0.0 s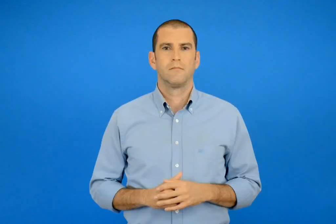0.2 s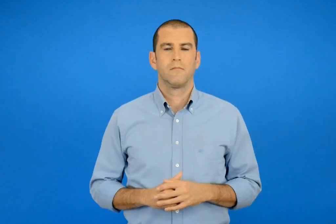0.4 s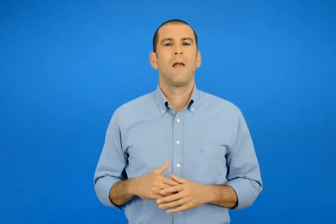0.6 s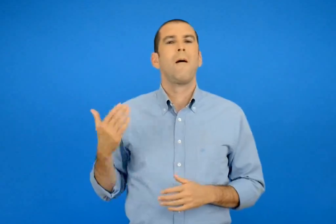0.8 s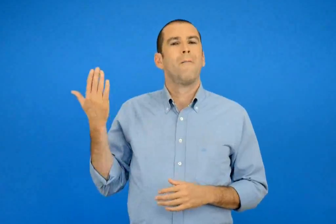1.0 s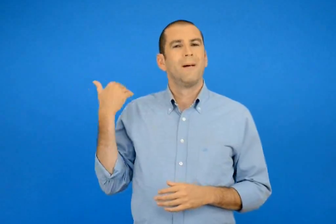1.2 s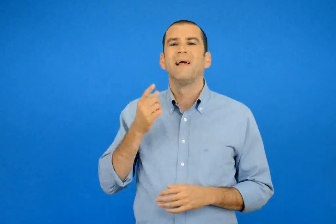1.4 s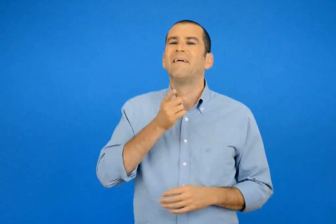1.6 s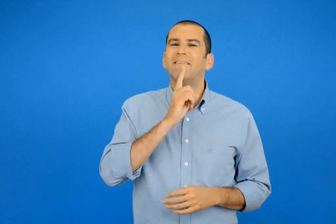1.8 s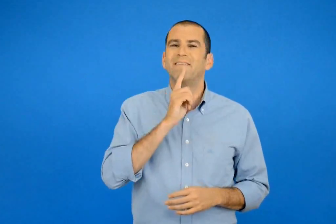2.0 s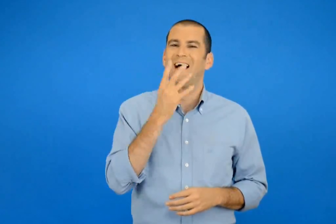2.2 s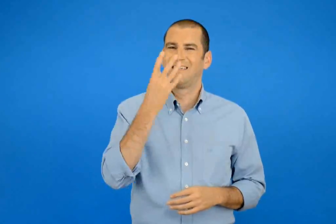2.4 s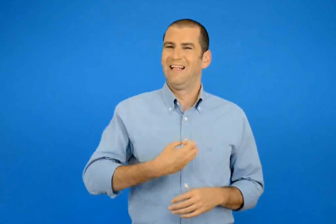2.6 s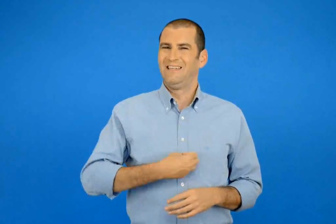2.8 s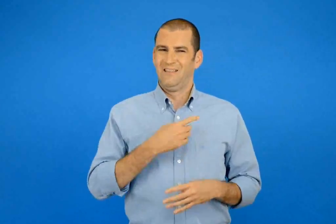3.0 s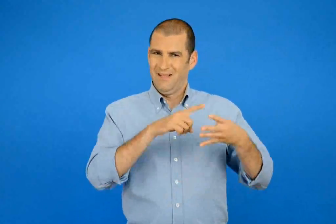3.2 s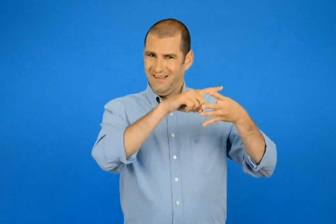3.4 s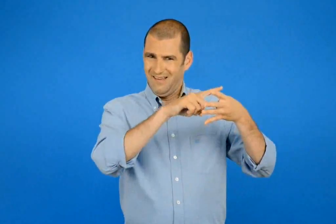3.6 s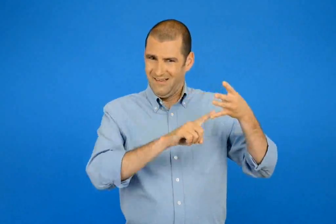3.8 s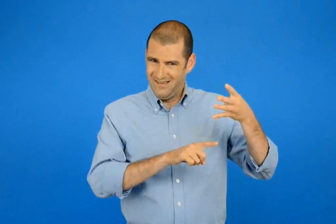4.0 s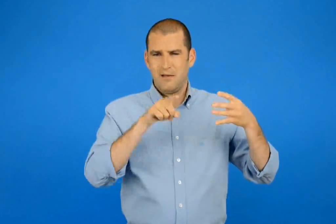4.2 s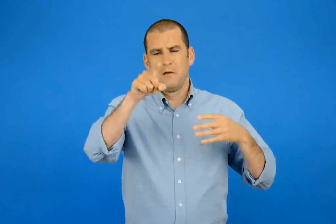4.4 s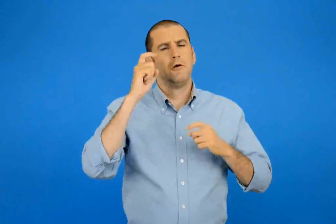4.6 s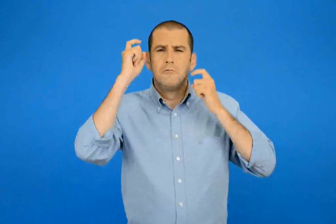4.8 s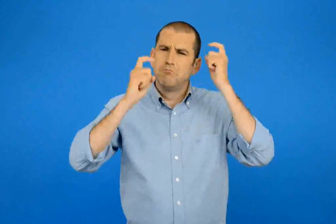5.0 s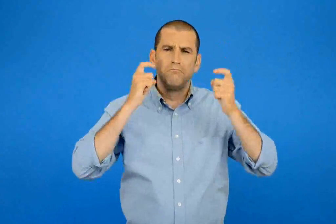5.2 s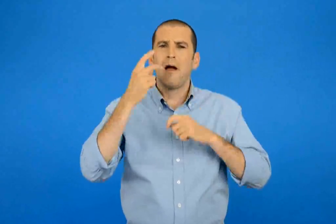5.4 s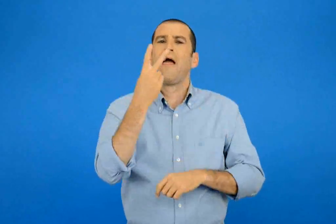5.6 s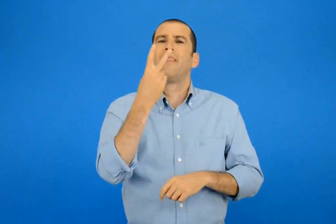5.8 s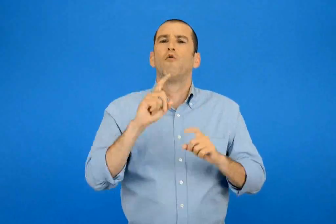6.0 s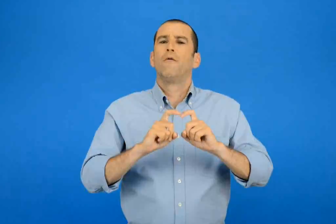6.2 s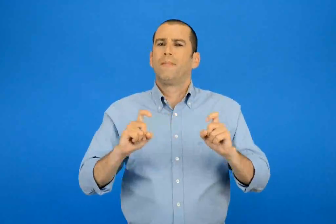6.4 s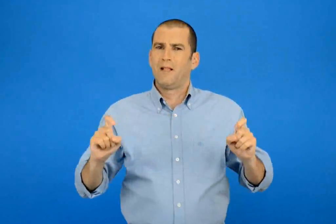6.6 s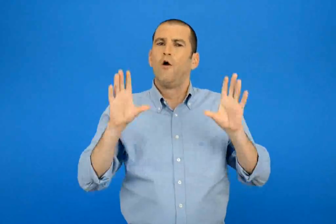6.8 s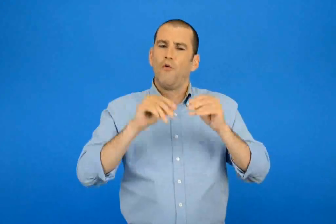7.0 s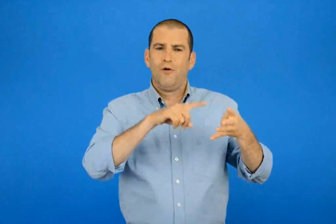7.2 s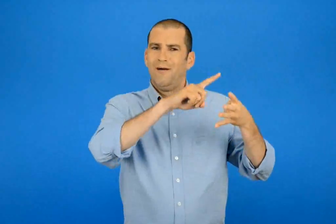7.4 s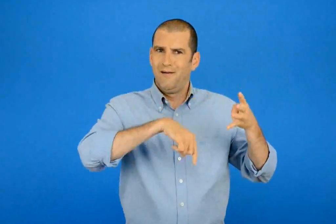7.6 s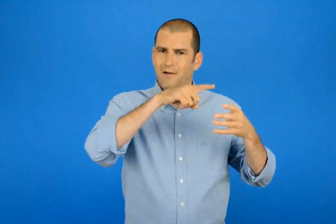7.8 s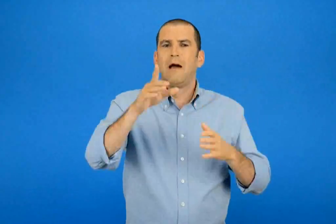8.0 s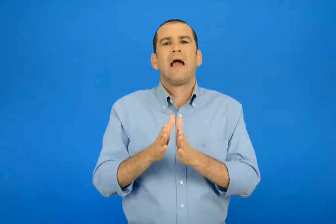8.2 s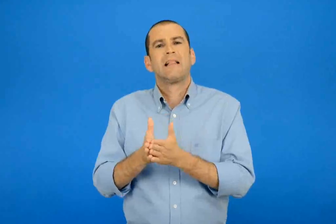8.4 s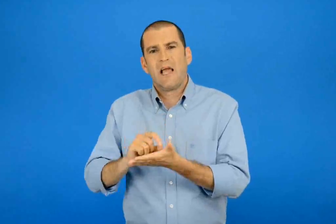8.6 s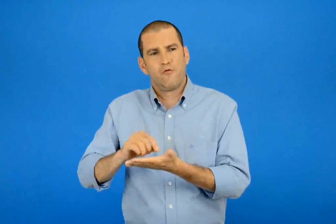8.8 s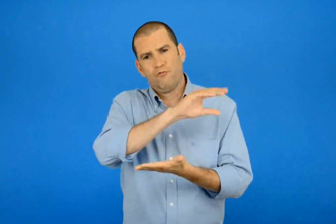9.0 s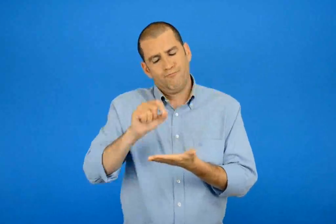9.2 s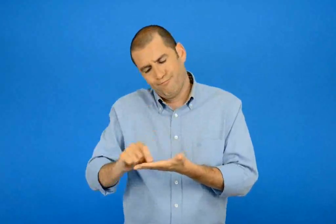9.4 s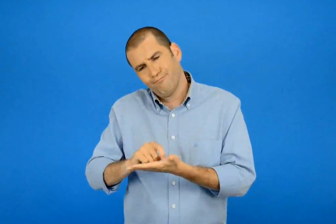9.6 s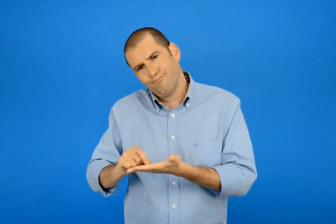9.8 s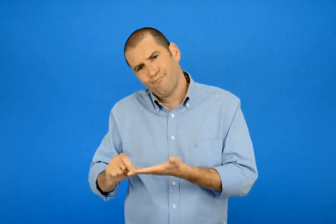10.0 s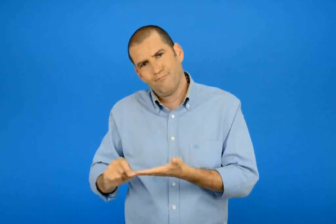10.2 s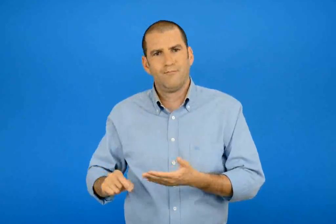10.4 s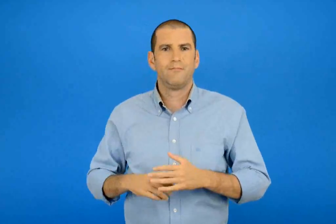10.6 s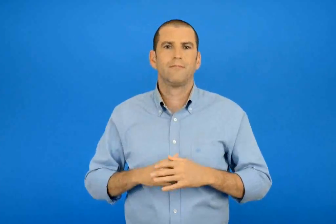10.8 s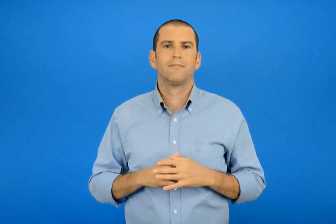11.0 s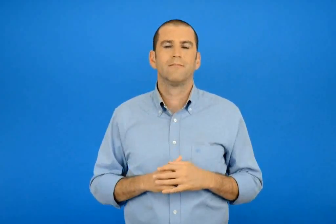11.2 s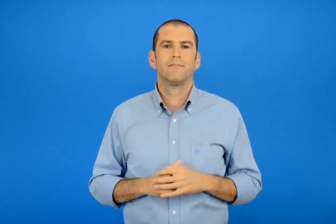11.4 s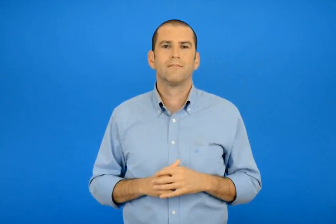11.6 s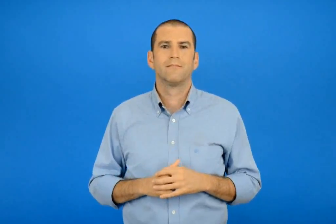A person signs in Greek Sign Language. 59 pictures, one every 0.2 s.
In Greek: σκέψου δύο πράγματα που σε κάνουν να νιώθεις τα παραπάνω συναισθήματα και γράψε τα στο τετράδιο σου
